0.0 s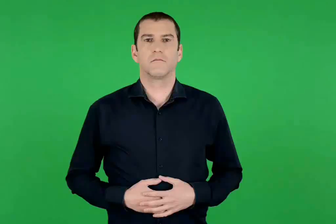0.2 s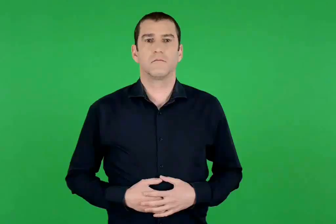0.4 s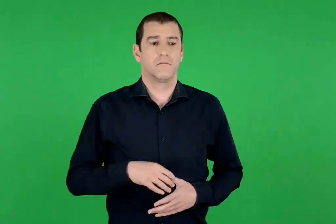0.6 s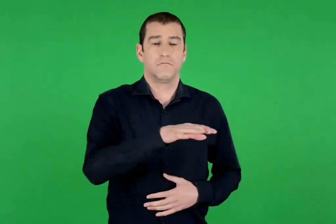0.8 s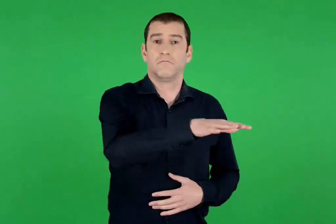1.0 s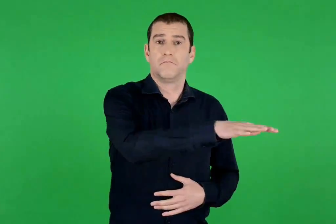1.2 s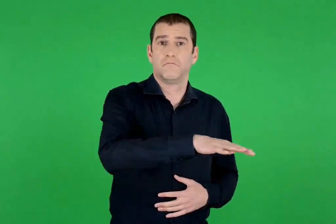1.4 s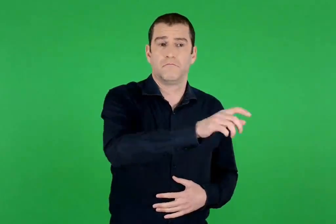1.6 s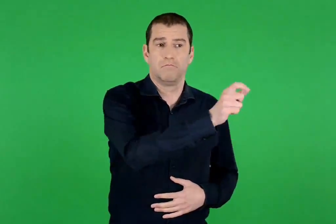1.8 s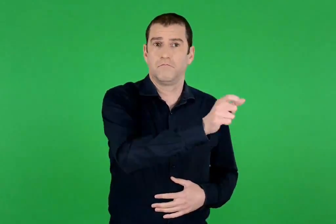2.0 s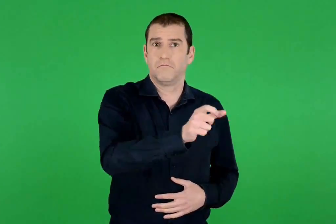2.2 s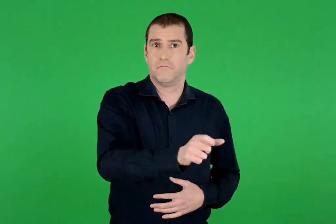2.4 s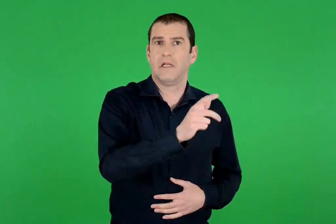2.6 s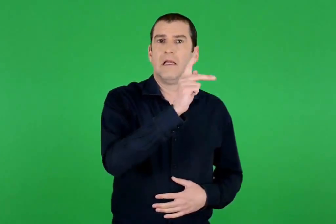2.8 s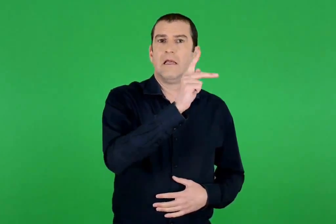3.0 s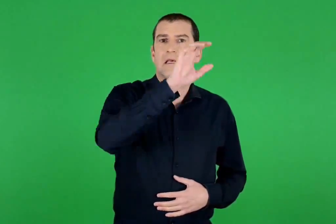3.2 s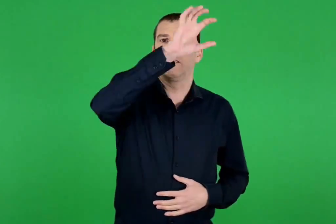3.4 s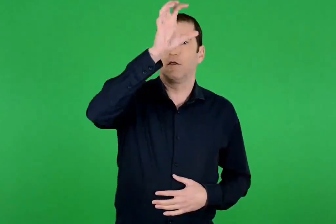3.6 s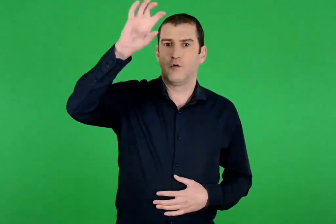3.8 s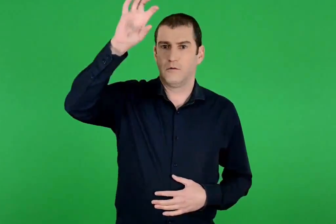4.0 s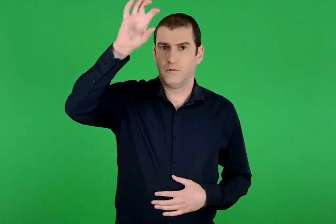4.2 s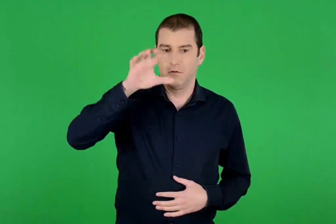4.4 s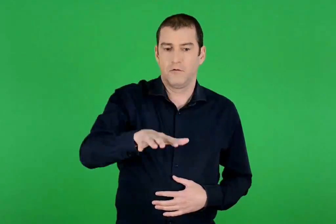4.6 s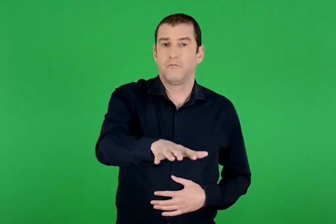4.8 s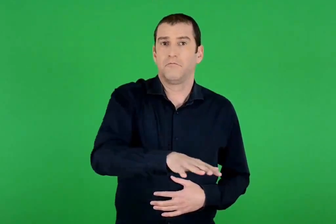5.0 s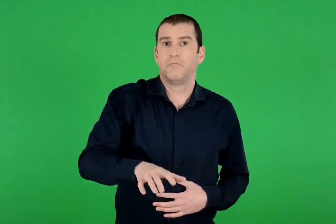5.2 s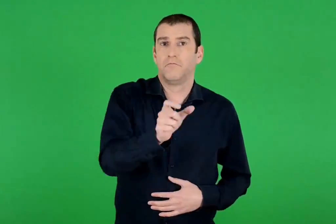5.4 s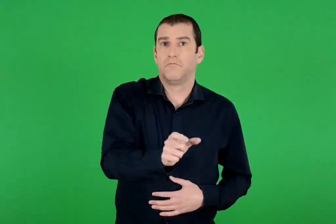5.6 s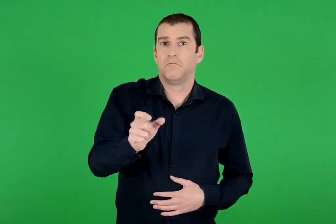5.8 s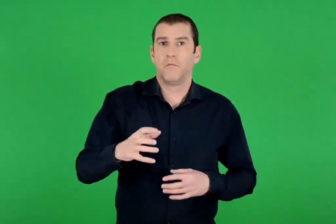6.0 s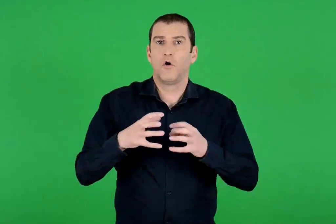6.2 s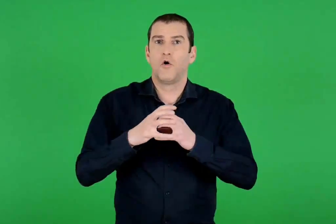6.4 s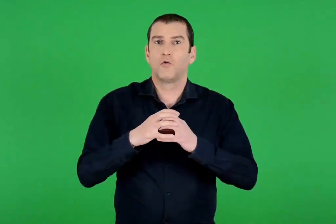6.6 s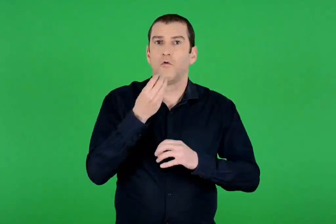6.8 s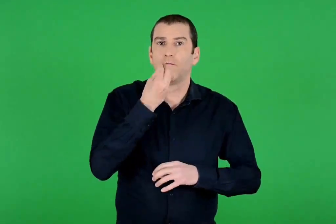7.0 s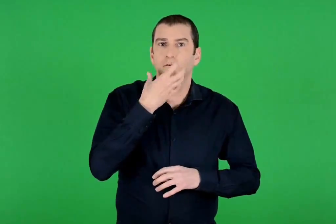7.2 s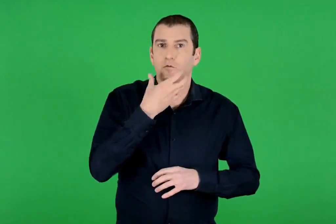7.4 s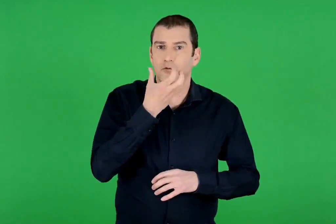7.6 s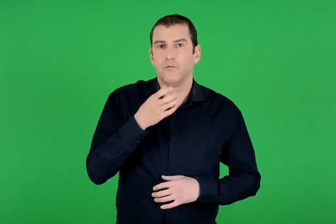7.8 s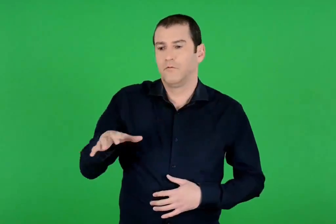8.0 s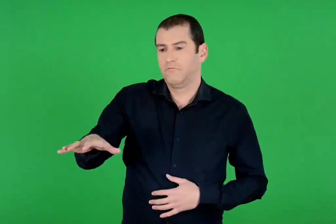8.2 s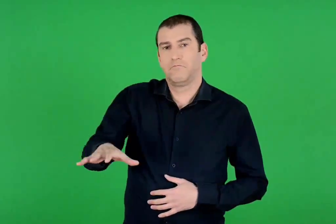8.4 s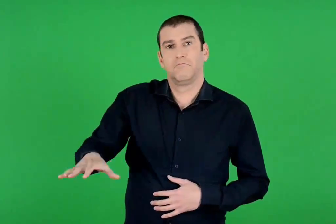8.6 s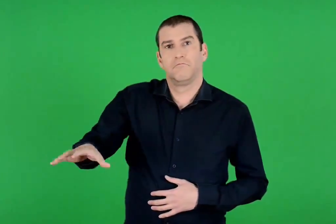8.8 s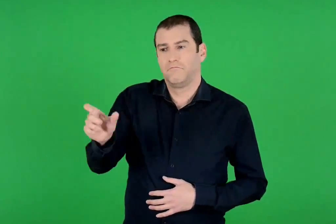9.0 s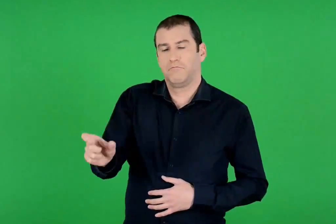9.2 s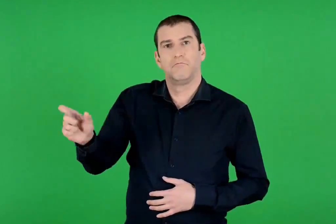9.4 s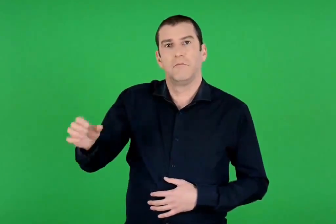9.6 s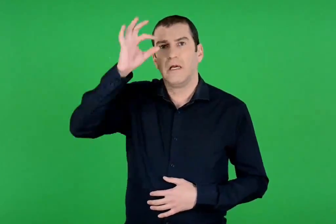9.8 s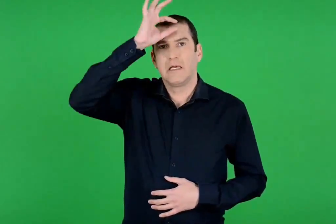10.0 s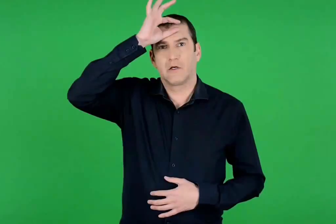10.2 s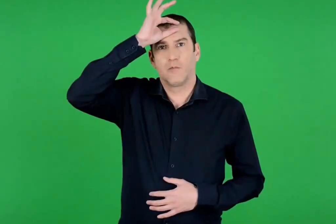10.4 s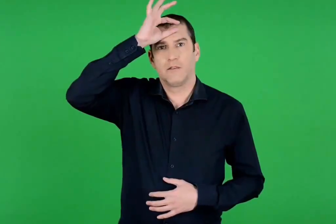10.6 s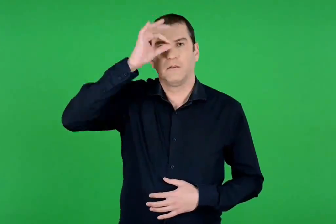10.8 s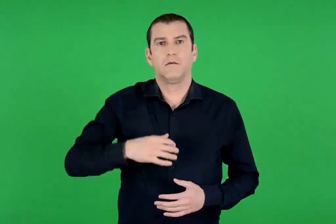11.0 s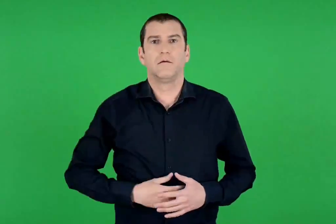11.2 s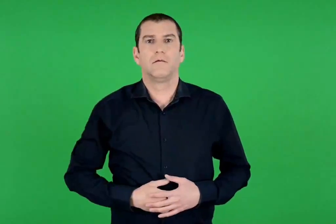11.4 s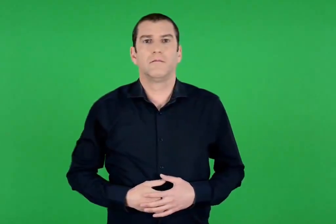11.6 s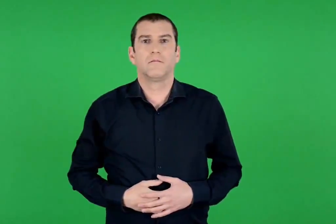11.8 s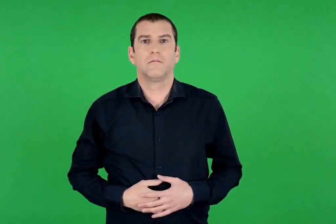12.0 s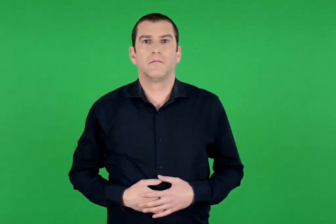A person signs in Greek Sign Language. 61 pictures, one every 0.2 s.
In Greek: στους κίκονες , στους λωτοφάγους και στους κύκλωπες
